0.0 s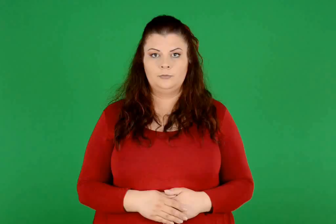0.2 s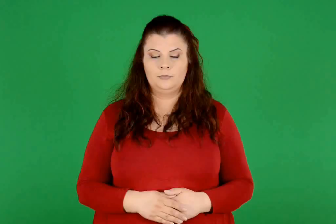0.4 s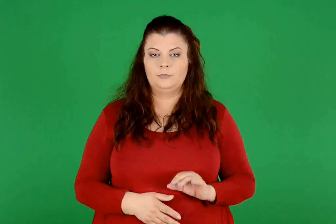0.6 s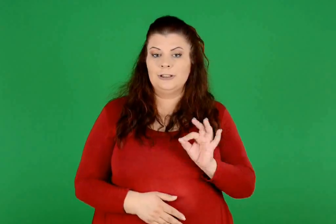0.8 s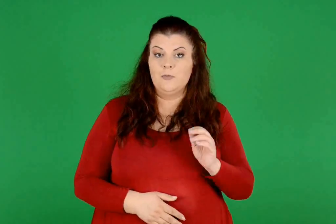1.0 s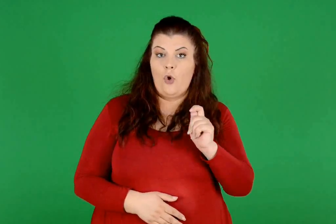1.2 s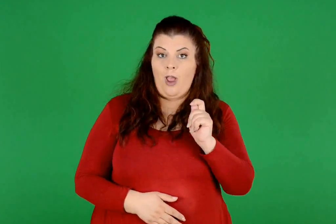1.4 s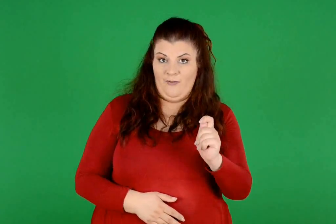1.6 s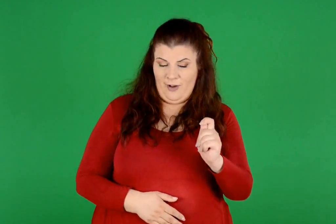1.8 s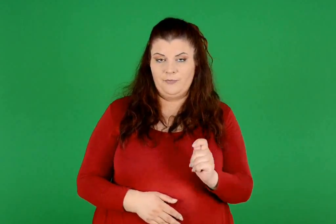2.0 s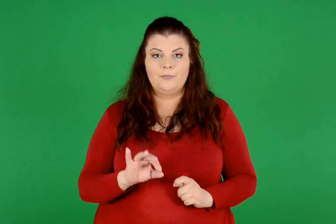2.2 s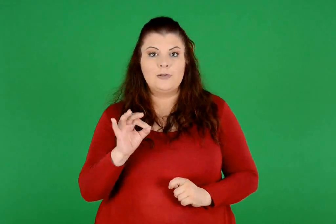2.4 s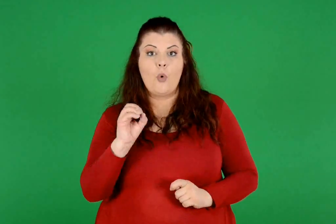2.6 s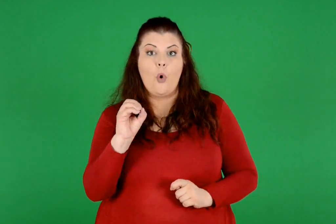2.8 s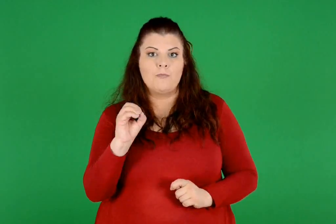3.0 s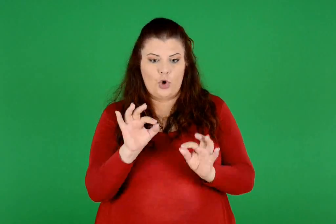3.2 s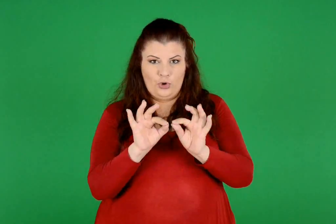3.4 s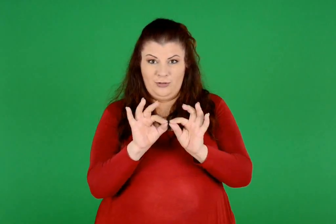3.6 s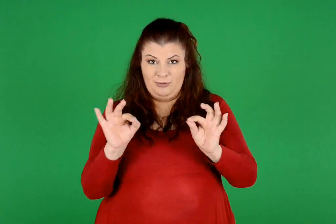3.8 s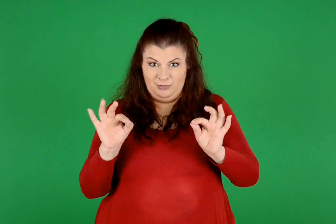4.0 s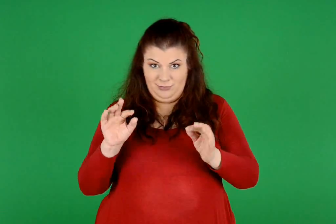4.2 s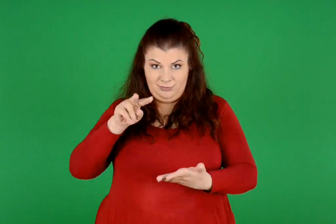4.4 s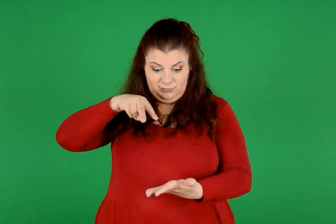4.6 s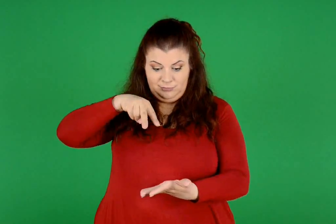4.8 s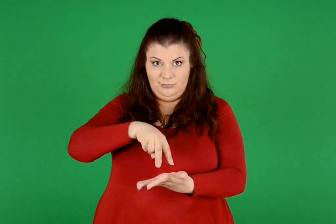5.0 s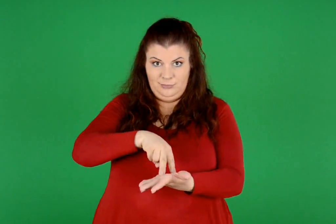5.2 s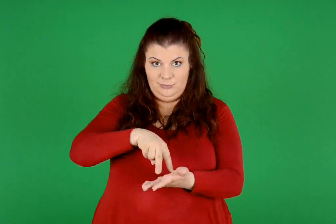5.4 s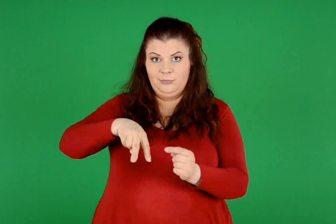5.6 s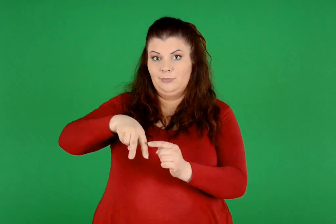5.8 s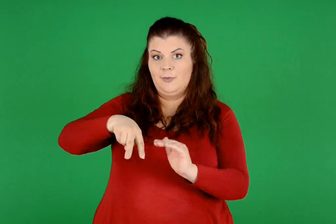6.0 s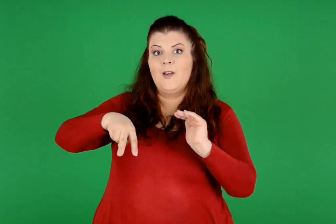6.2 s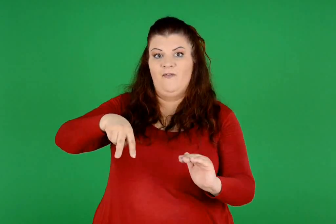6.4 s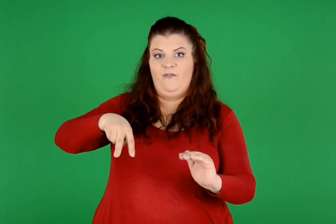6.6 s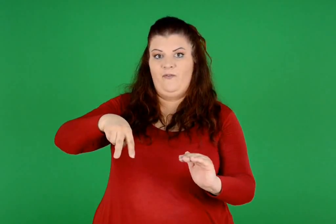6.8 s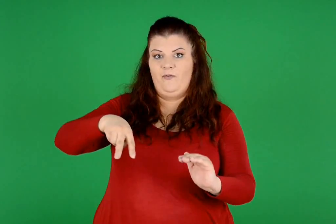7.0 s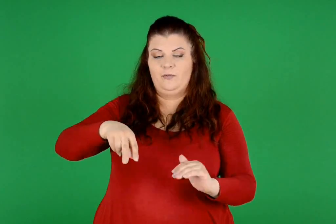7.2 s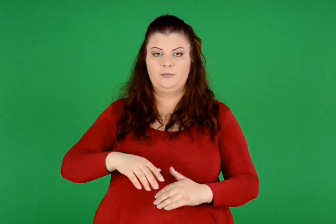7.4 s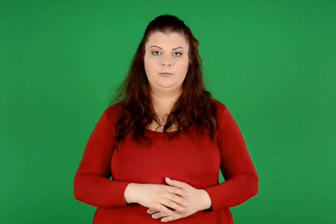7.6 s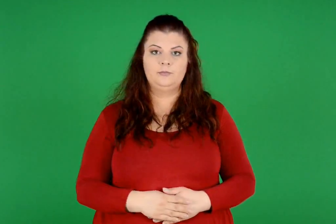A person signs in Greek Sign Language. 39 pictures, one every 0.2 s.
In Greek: κρατούμε πάντα σταθερό το άνοιγμα του διαβήτη ακτίνα αο
